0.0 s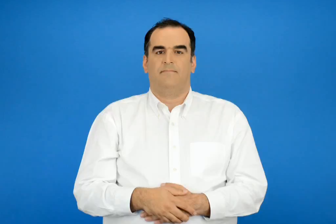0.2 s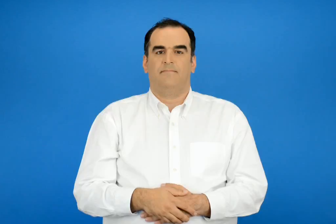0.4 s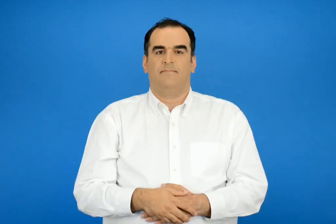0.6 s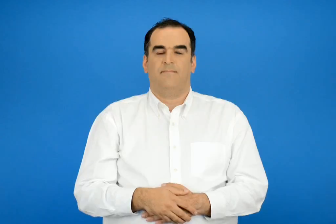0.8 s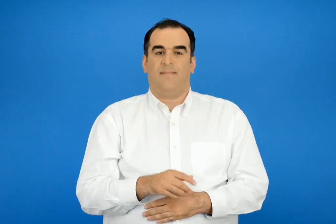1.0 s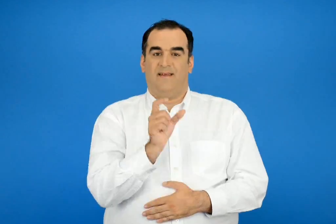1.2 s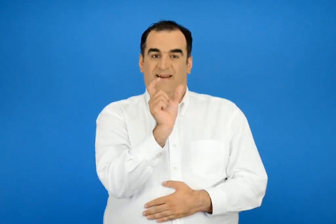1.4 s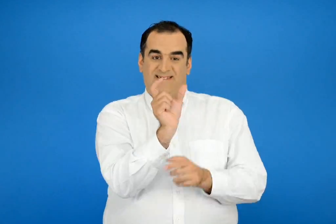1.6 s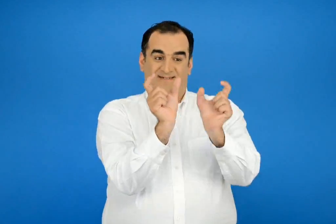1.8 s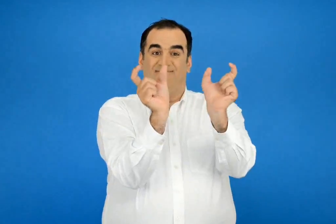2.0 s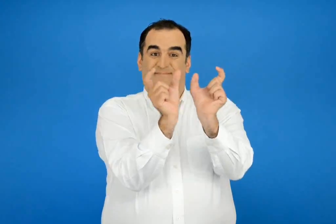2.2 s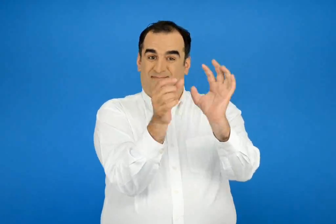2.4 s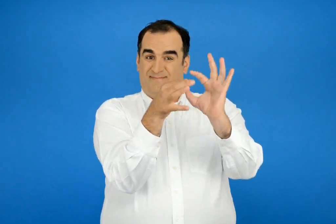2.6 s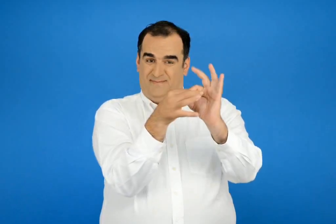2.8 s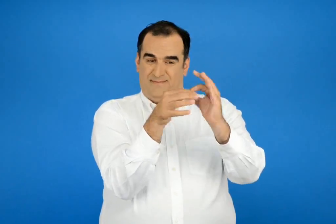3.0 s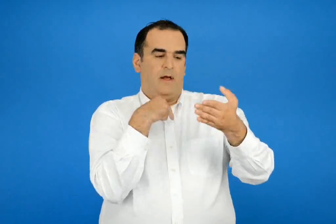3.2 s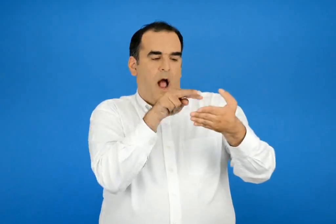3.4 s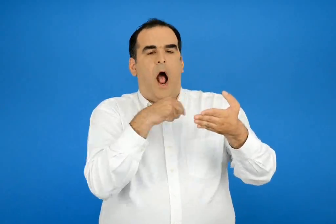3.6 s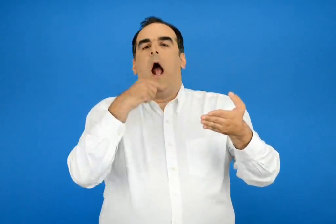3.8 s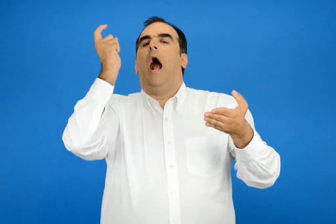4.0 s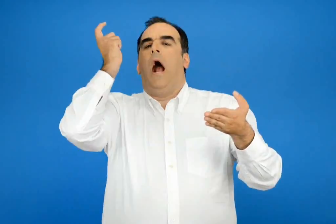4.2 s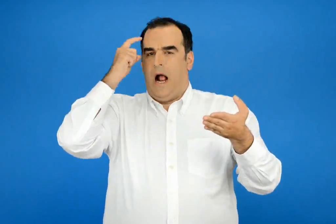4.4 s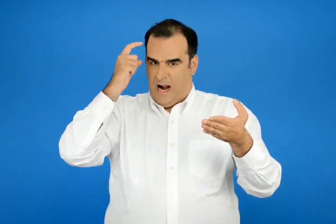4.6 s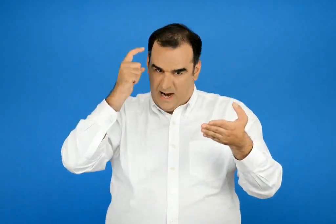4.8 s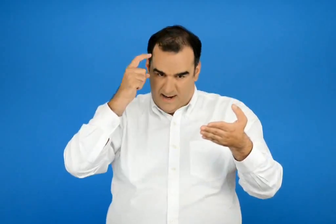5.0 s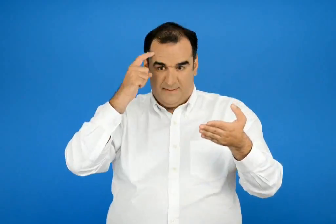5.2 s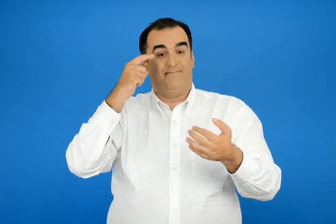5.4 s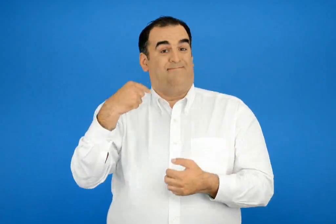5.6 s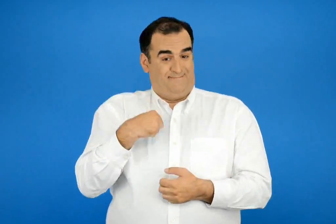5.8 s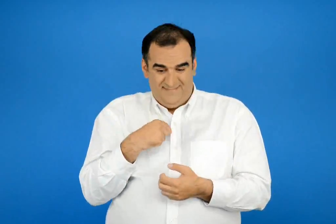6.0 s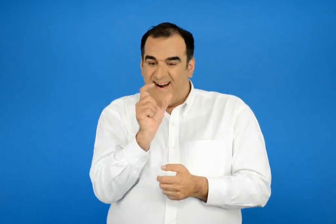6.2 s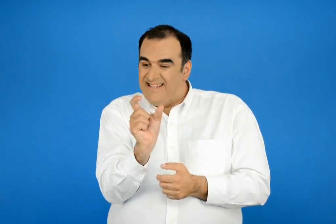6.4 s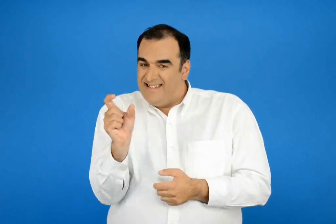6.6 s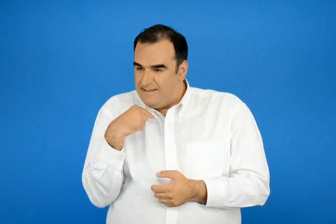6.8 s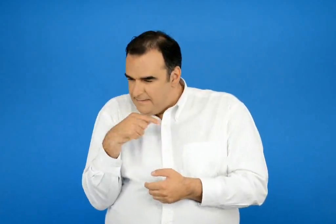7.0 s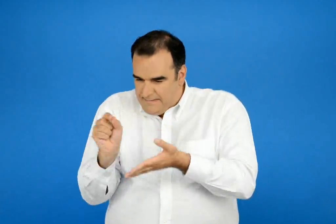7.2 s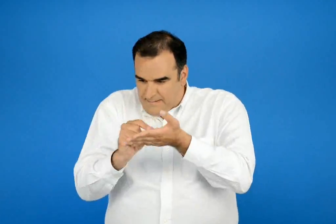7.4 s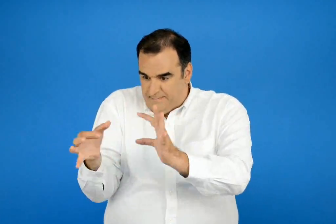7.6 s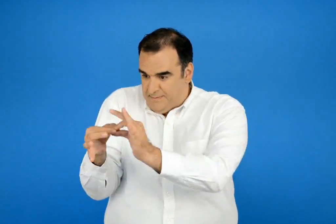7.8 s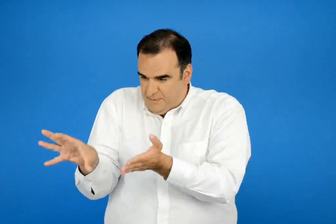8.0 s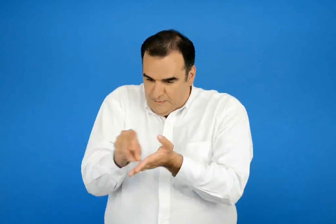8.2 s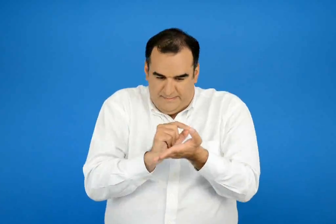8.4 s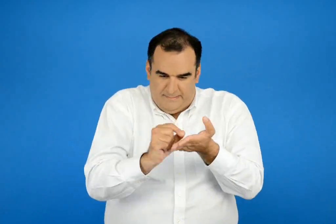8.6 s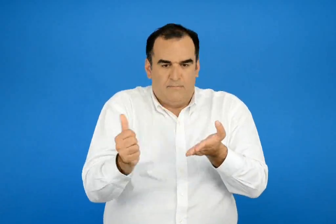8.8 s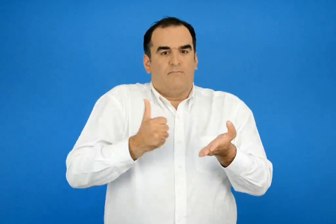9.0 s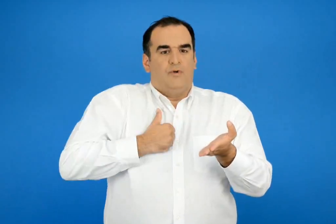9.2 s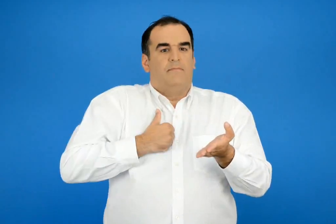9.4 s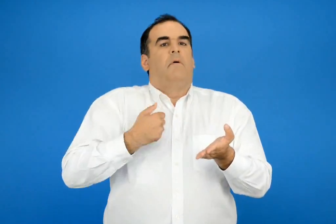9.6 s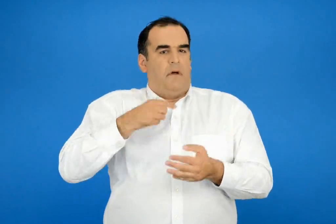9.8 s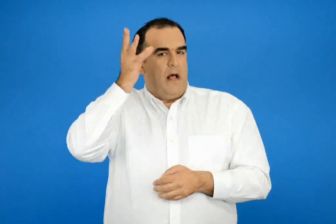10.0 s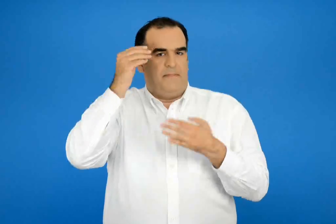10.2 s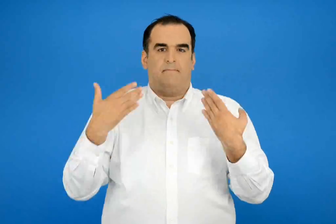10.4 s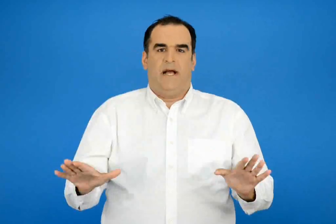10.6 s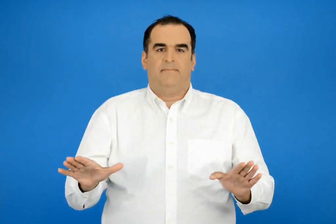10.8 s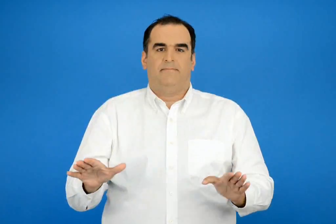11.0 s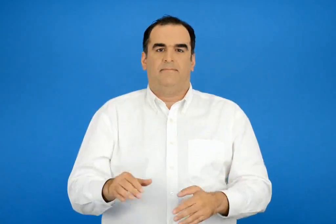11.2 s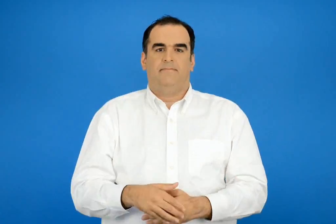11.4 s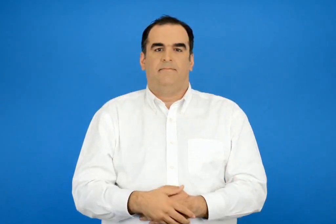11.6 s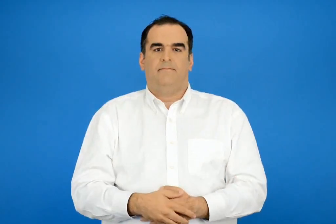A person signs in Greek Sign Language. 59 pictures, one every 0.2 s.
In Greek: έμαθα πως να καταλαβαίνω τι σημαίνουν οι συνθέτες λέξεις και πως να φτιάχνω και εγώ τέτοιες λέξεις
